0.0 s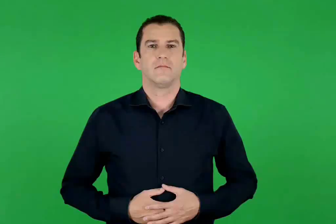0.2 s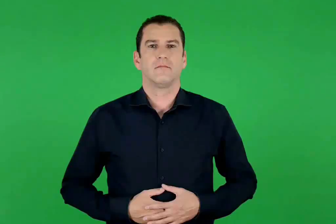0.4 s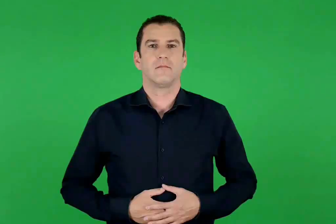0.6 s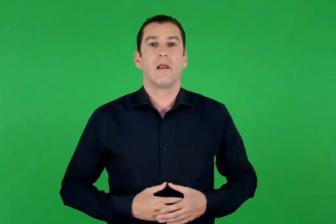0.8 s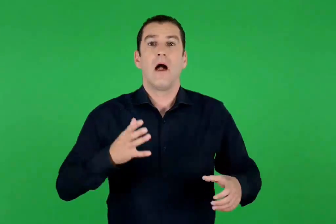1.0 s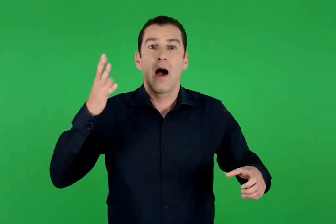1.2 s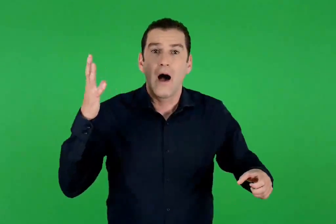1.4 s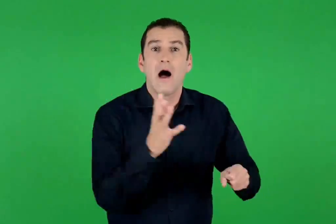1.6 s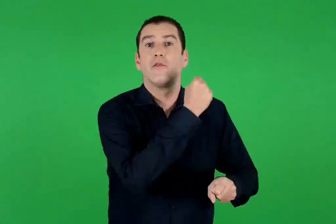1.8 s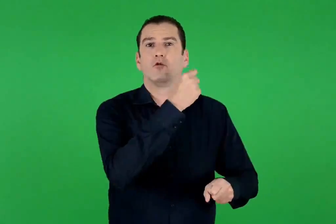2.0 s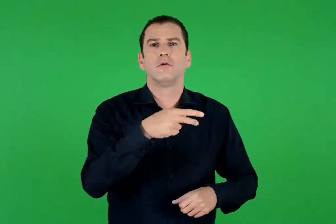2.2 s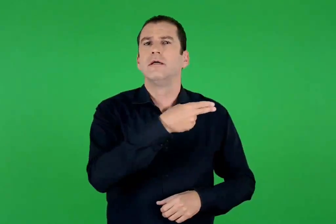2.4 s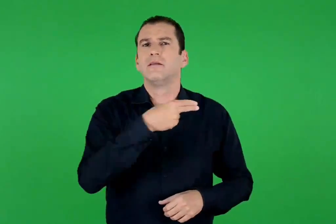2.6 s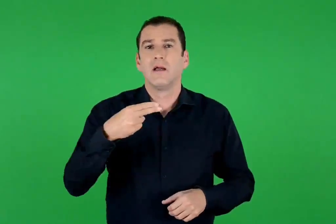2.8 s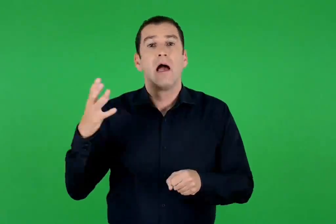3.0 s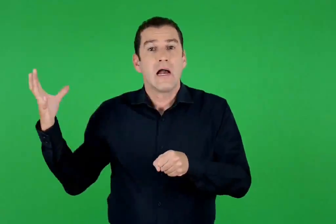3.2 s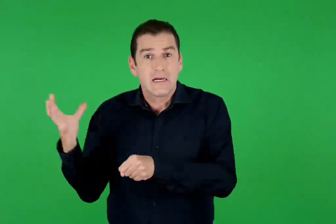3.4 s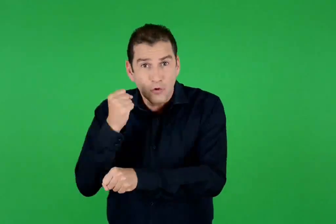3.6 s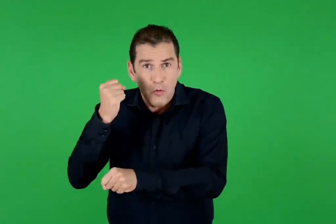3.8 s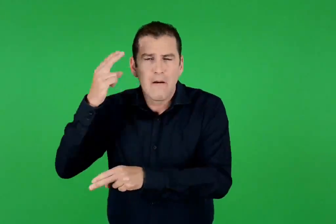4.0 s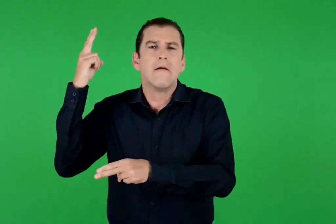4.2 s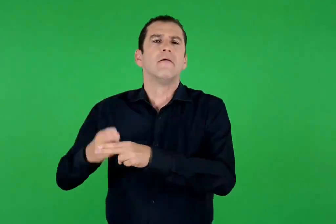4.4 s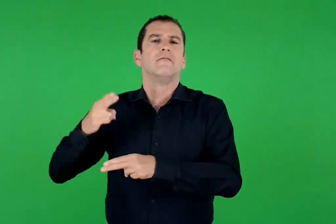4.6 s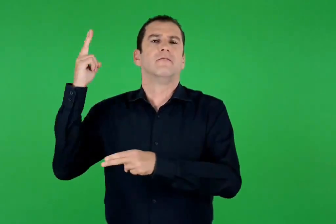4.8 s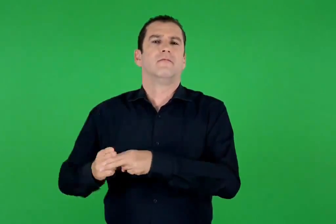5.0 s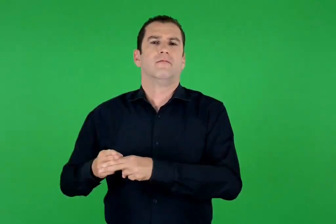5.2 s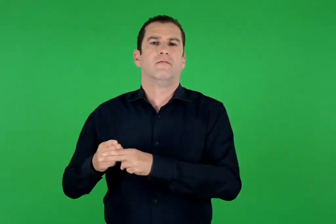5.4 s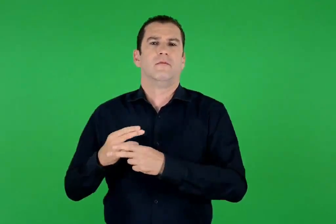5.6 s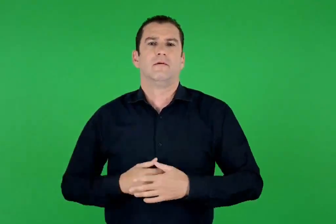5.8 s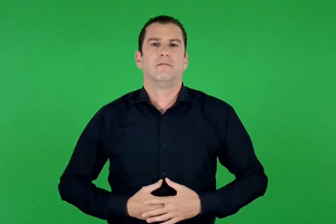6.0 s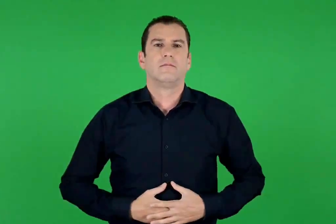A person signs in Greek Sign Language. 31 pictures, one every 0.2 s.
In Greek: άθλος μεγάλο κατόρθωμα
